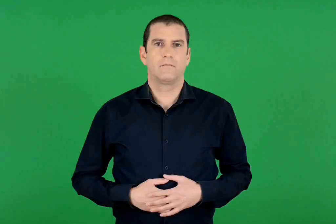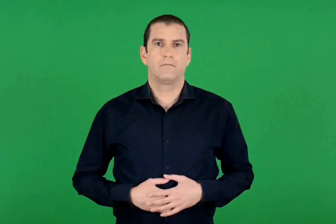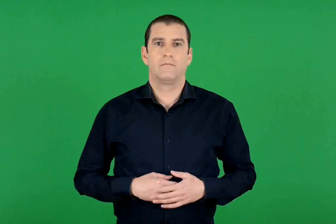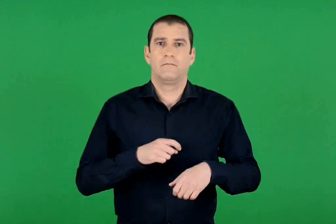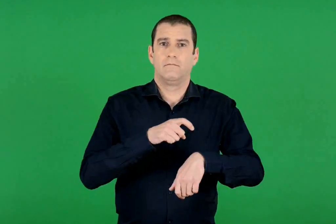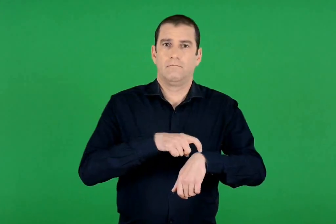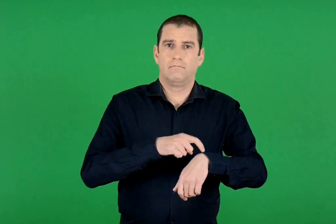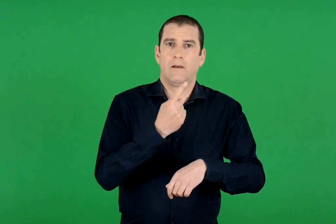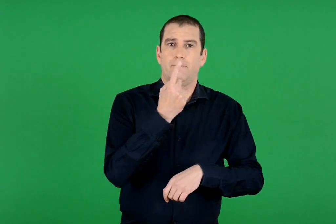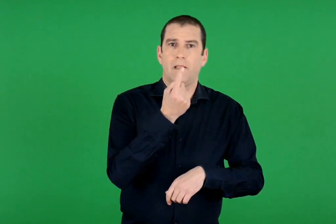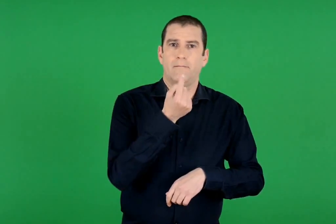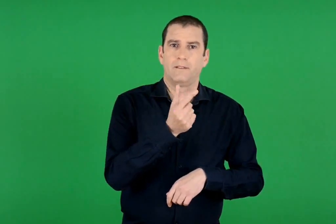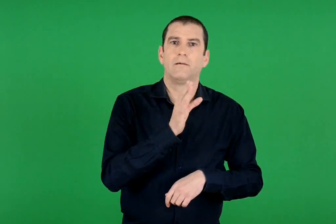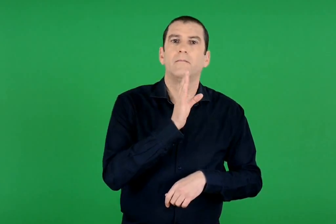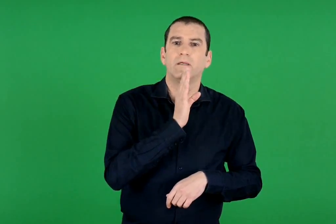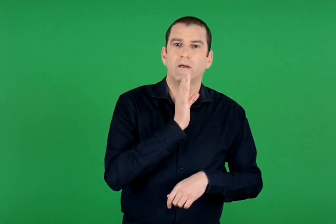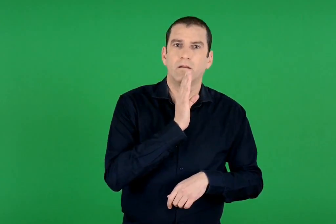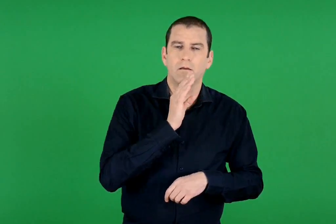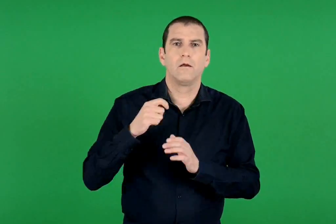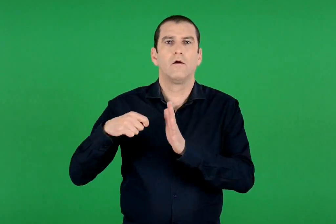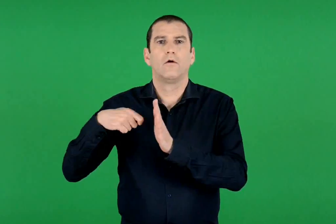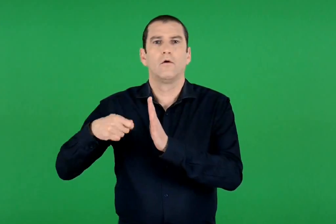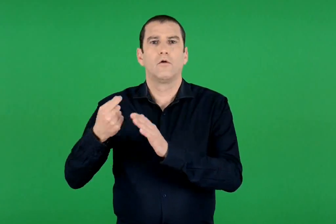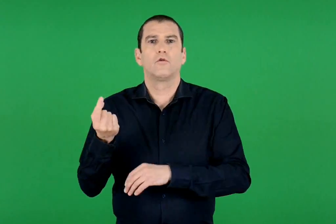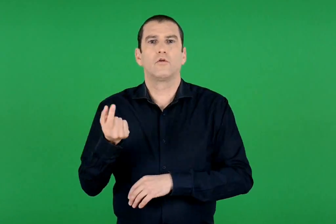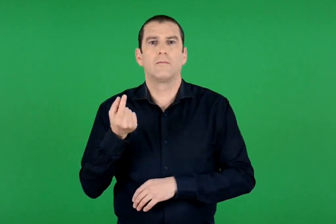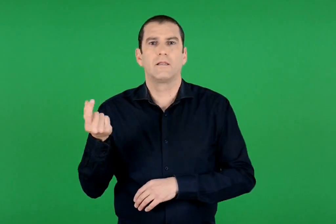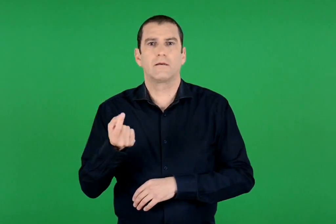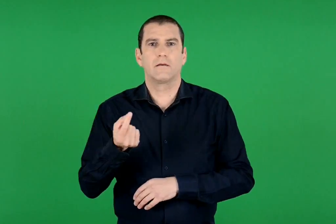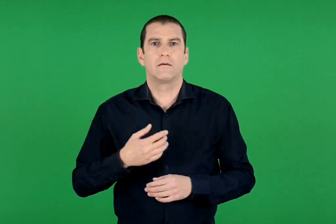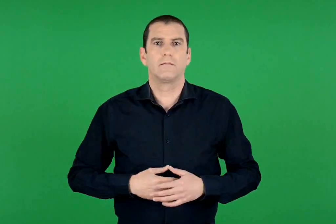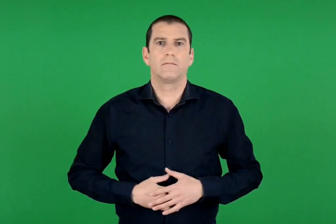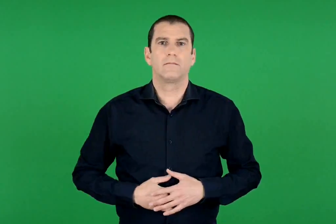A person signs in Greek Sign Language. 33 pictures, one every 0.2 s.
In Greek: 13 30 ντοκιμαντέρ
